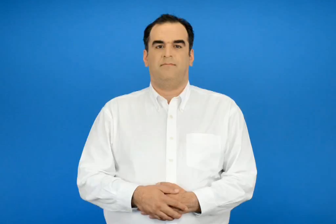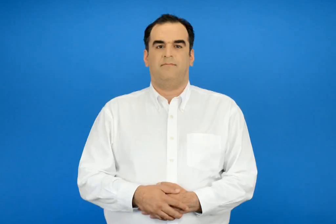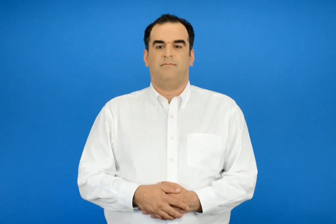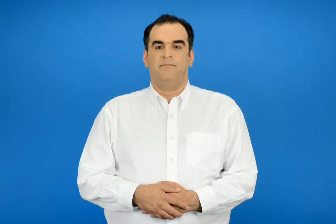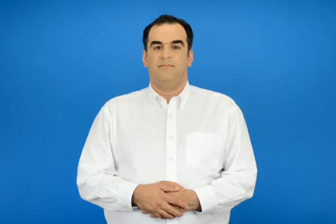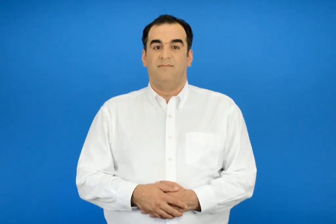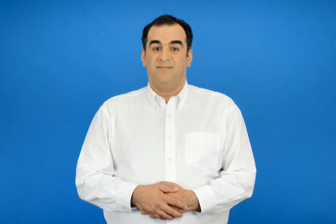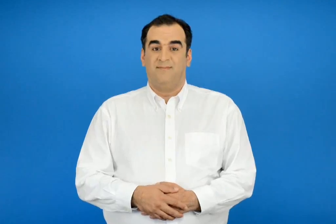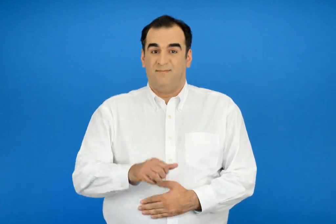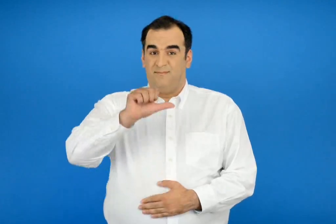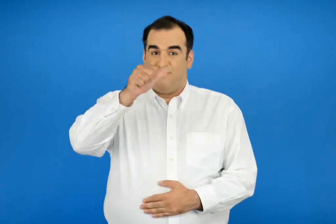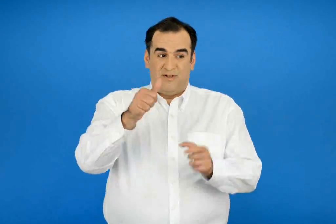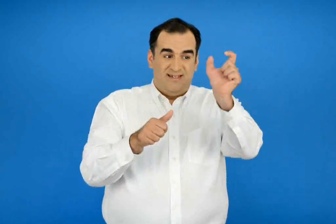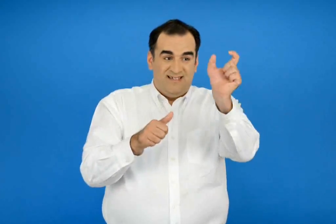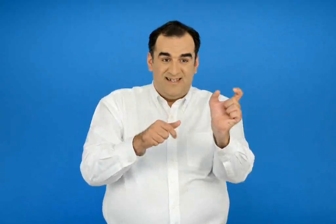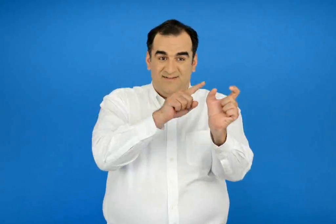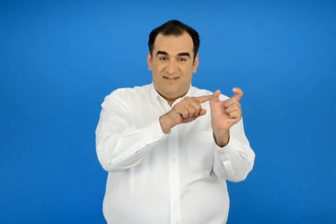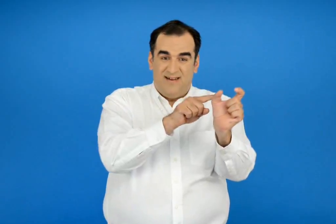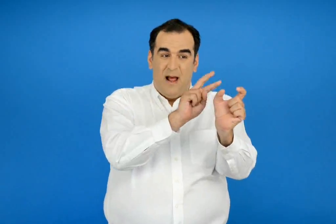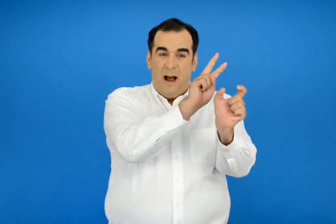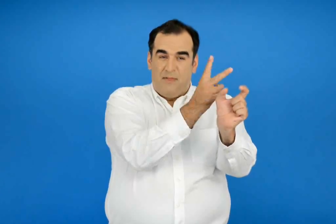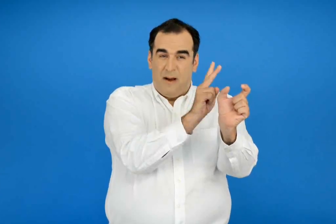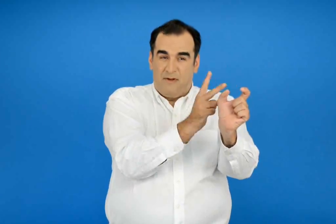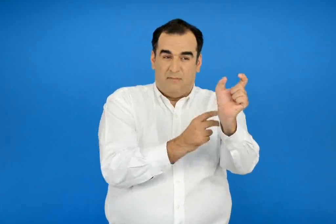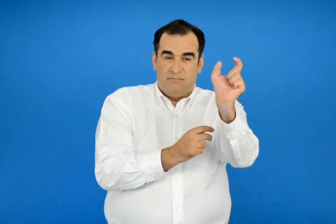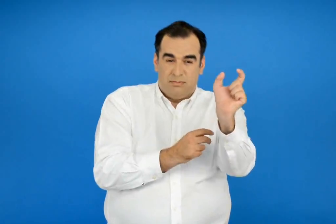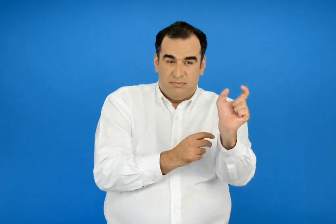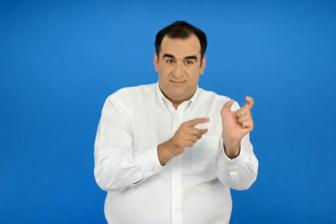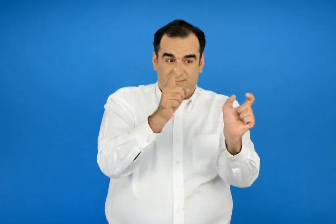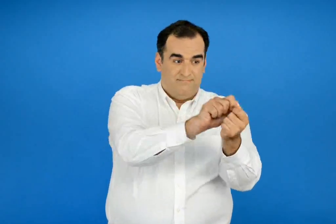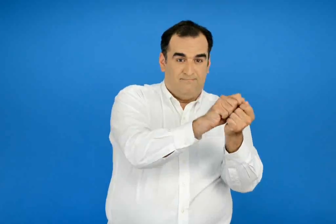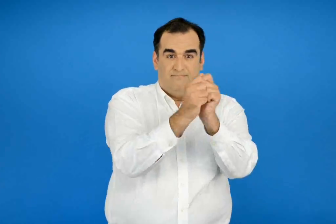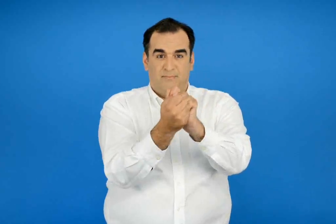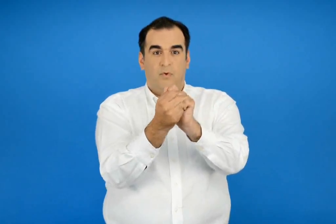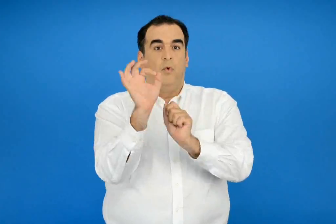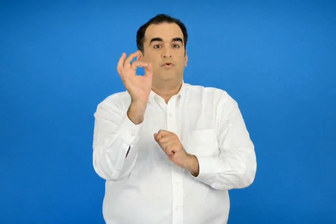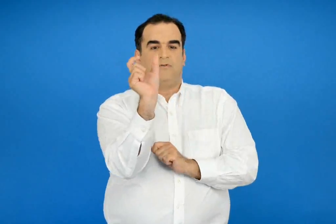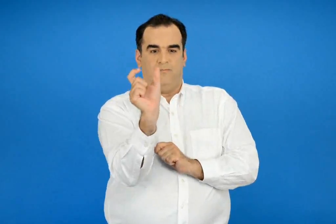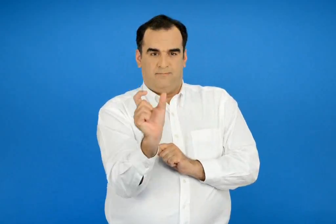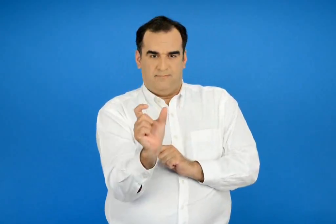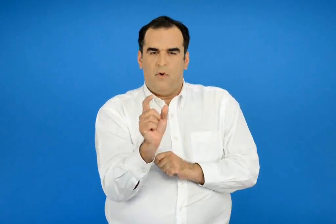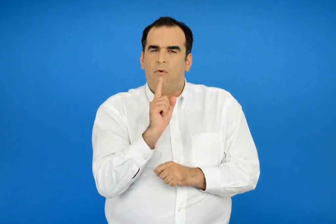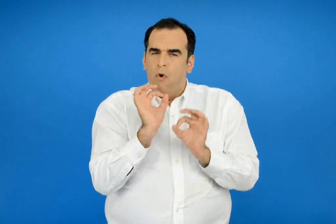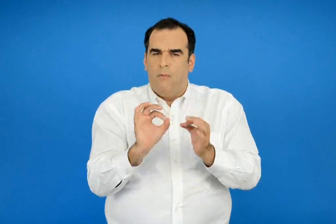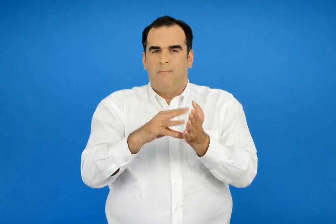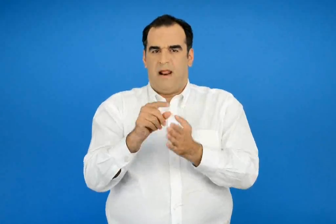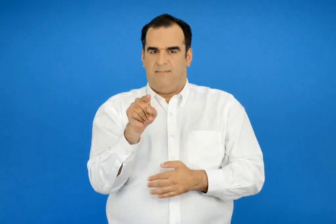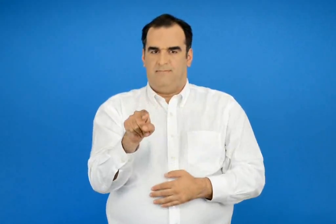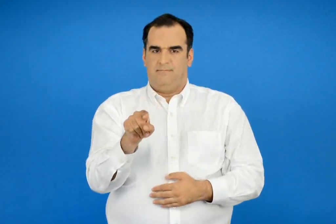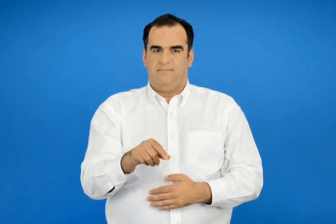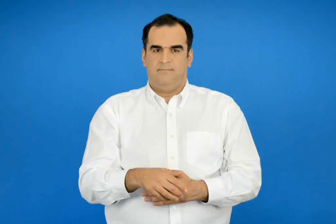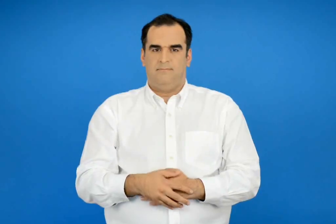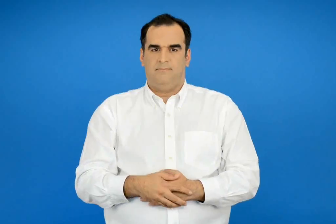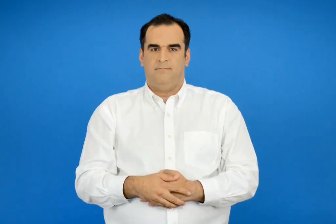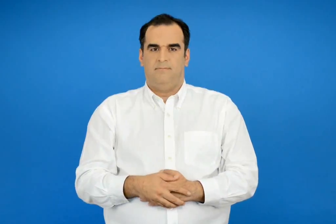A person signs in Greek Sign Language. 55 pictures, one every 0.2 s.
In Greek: για κάθε επίθετο της πρώτης στήλης βρες ένα ουσιαστικό όπως στο παράδειγμα
